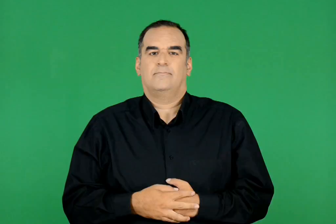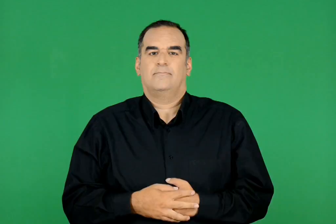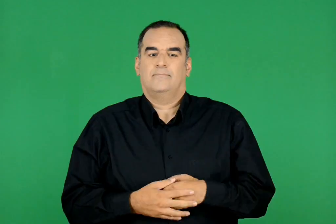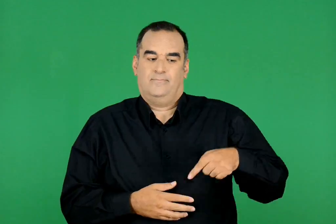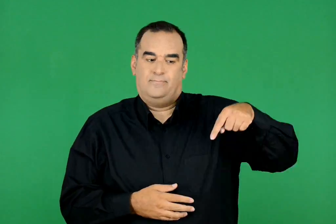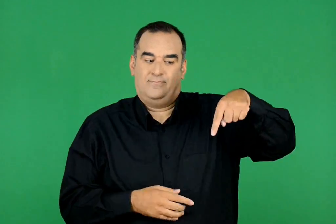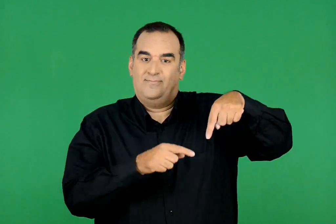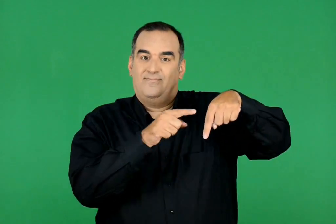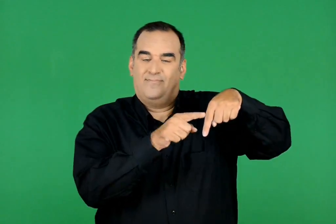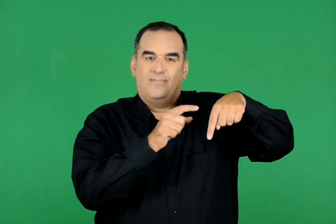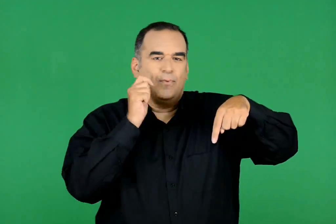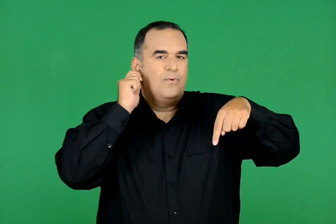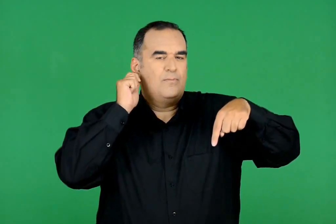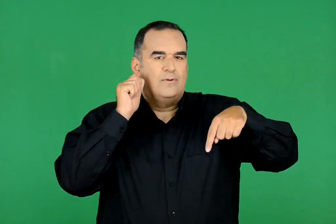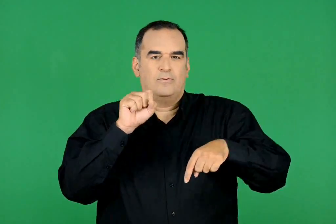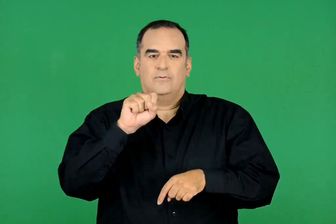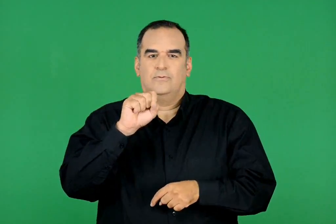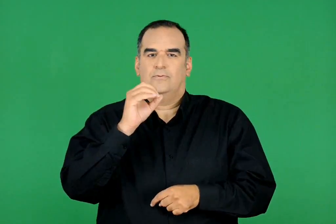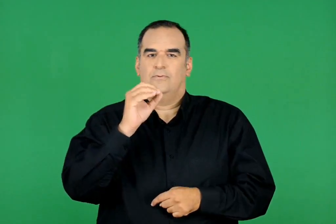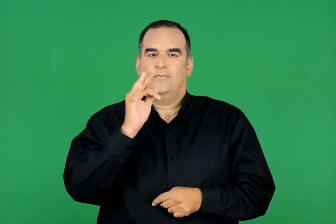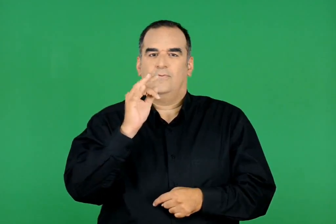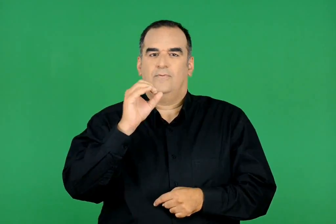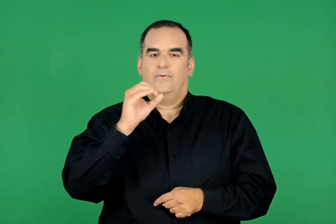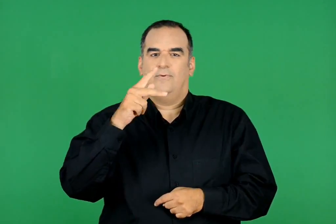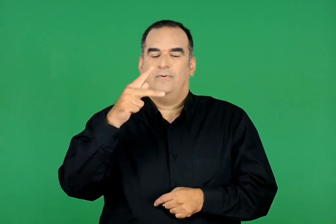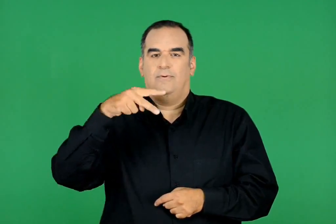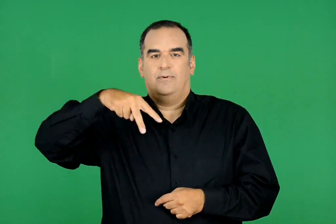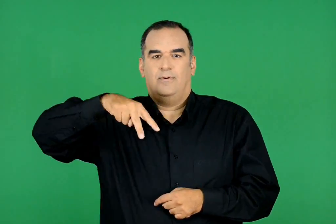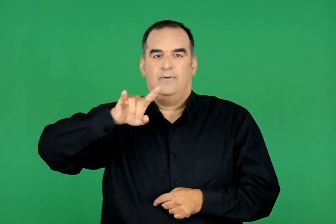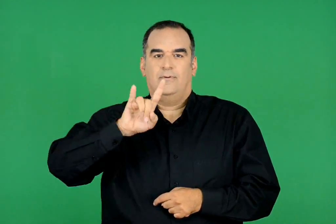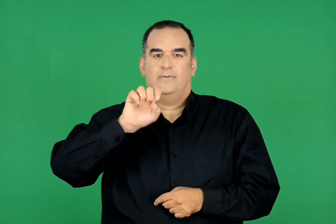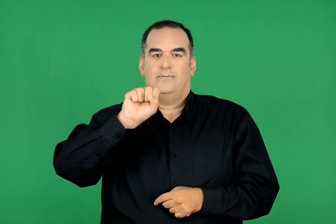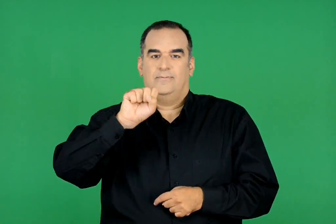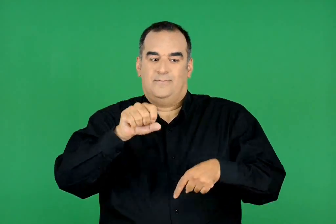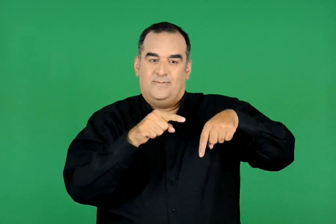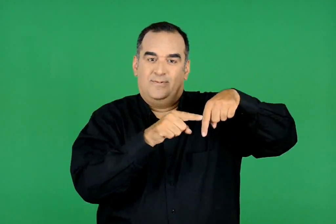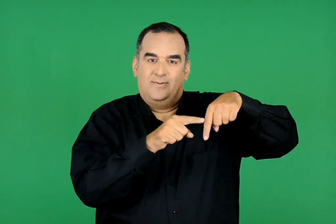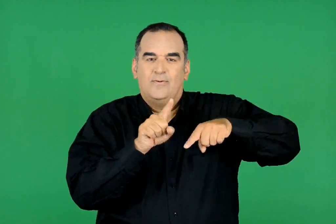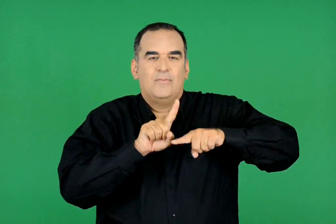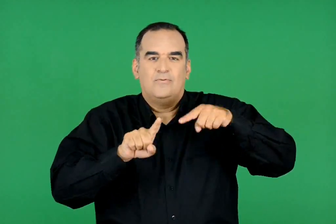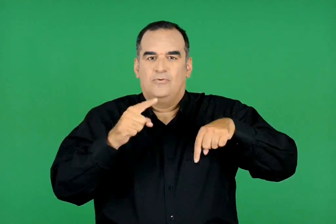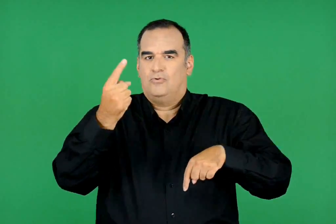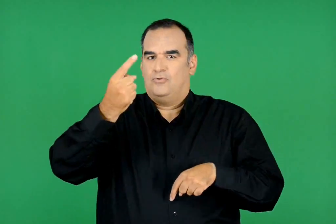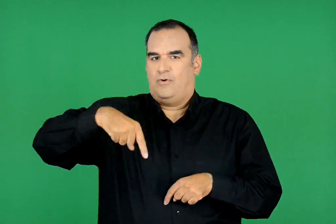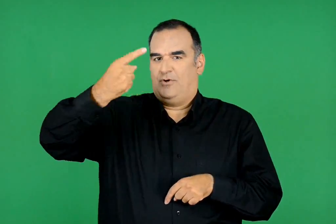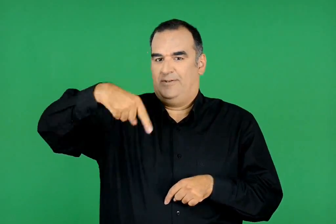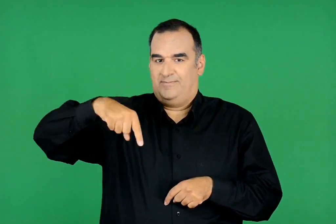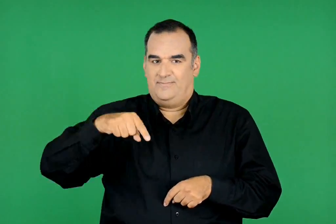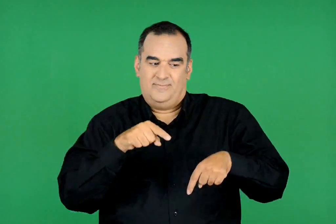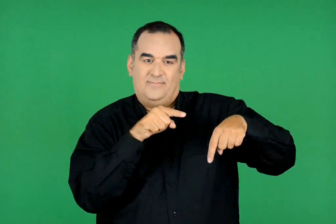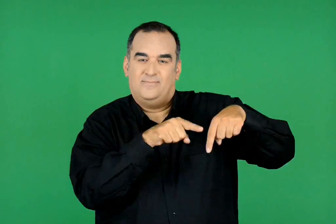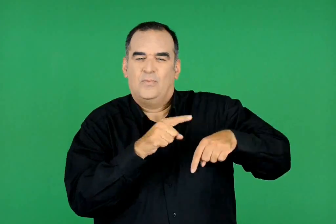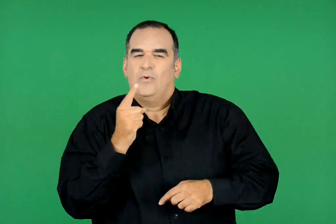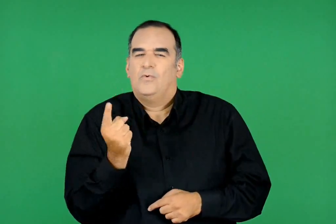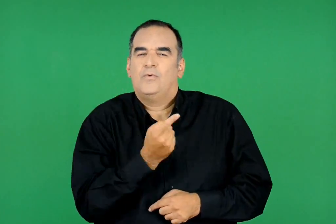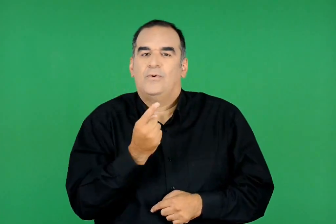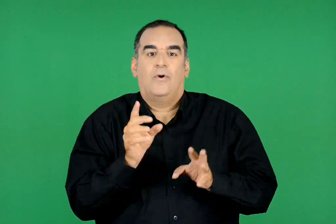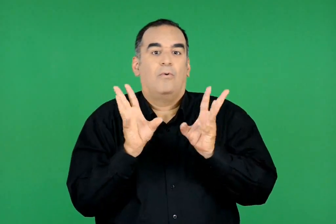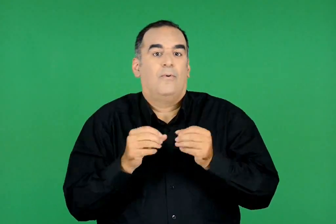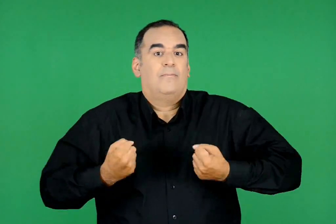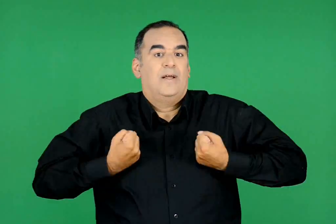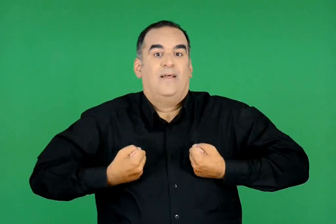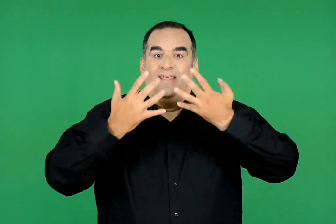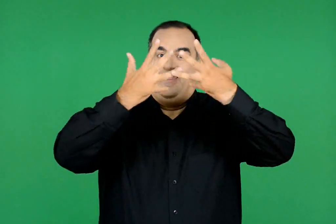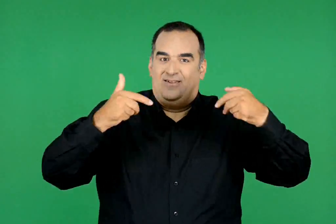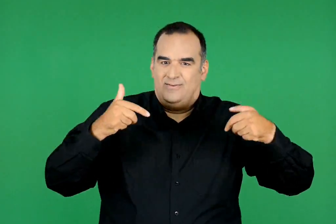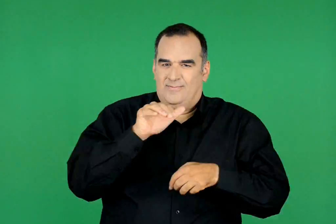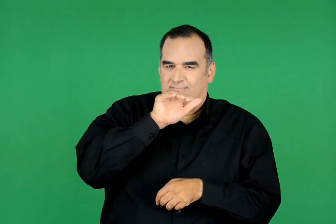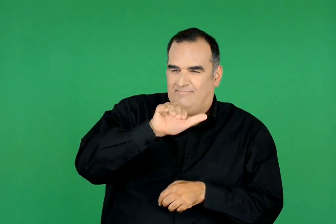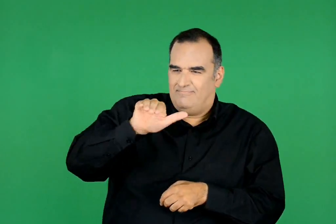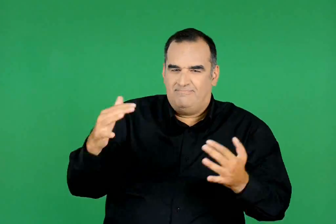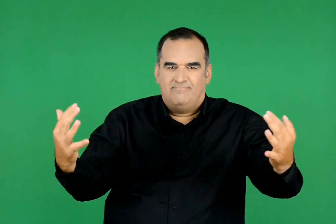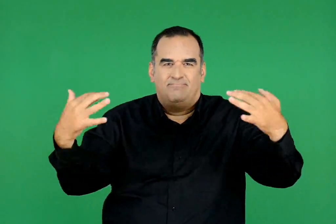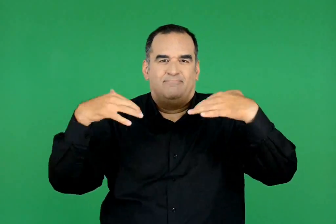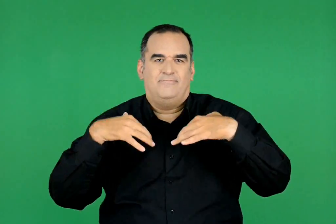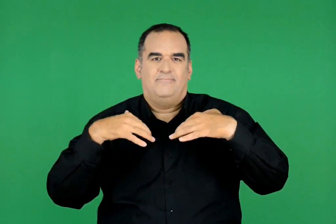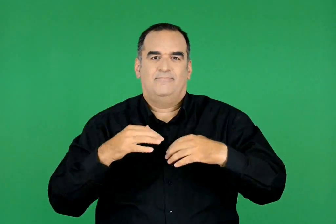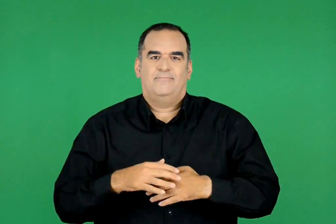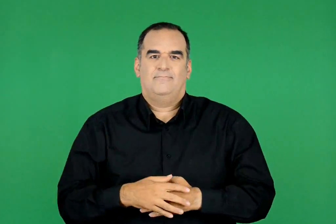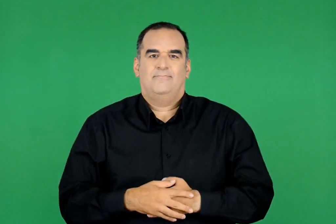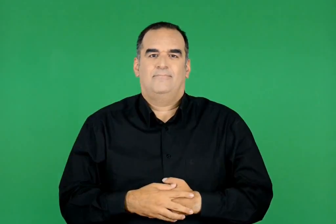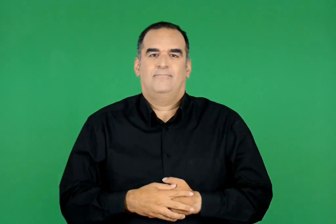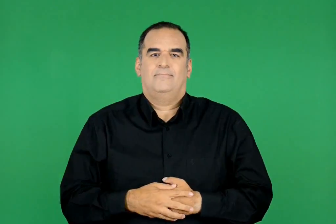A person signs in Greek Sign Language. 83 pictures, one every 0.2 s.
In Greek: ο σοφοκλής μάς προσκαλεί σε θεατρικό παιχνίδι
